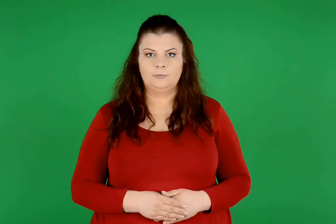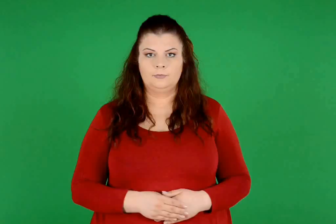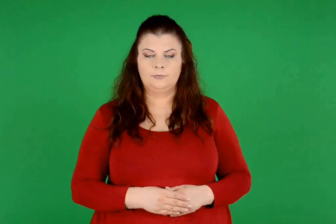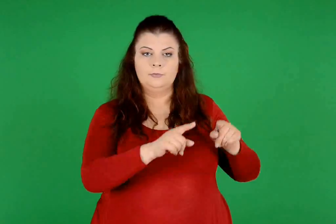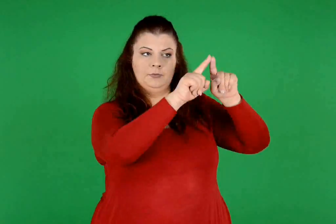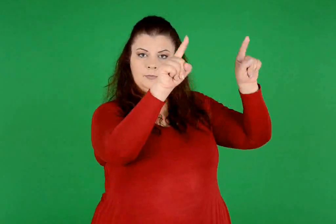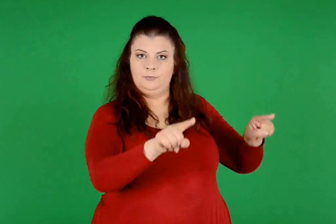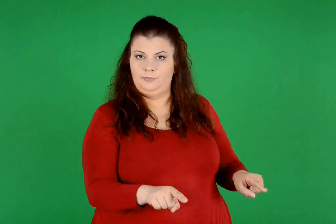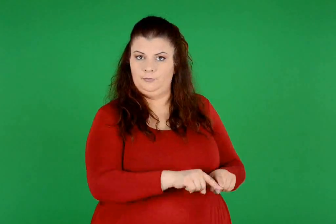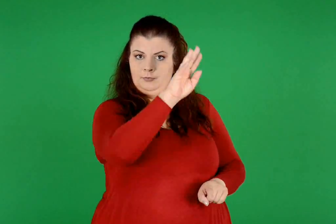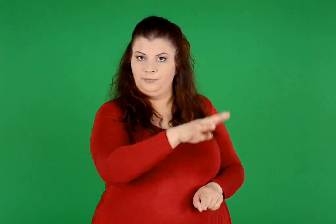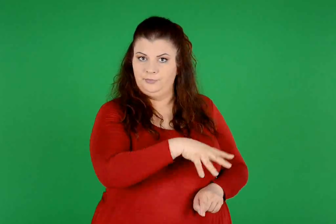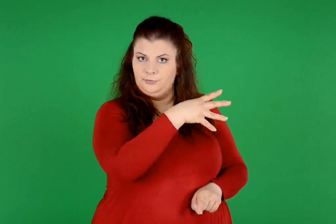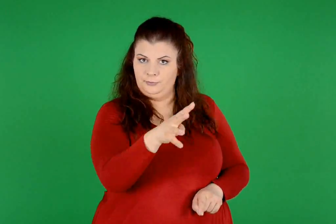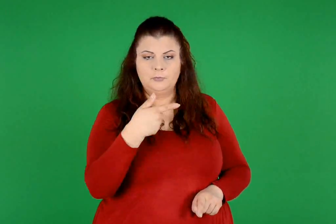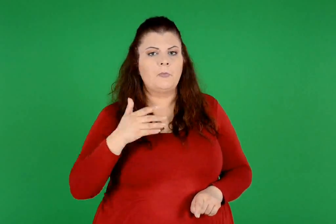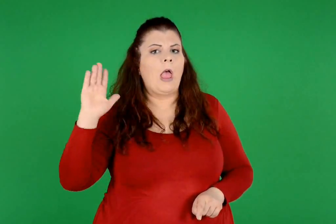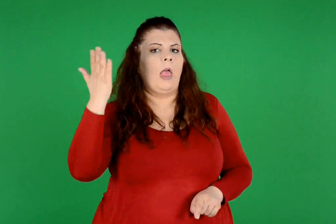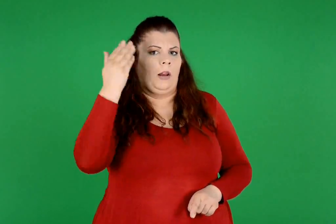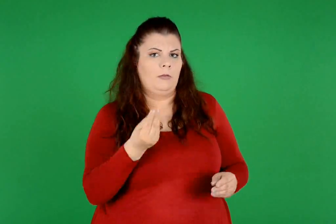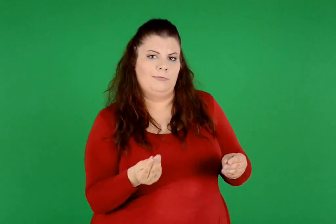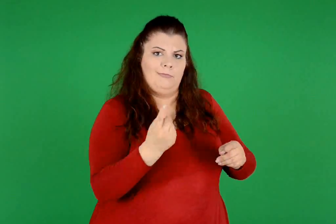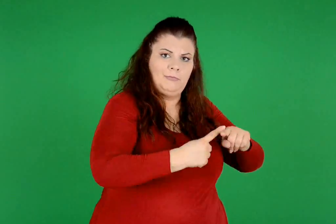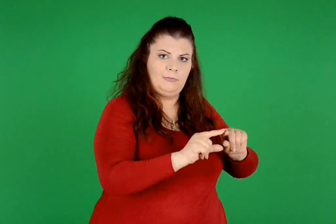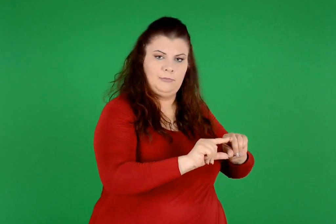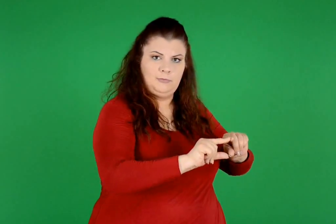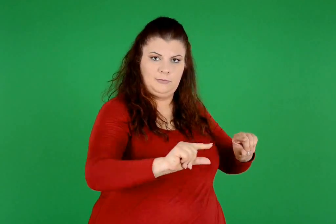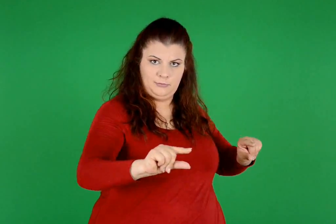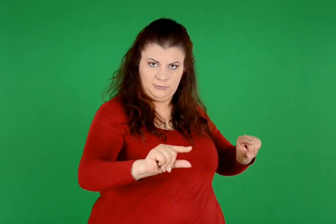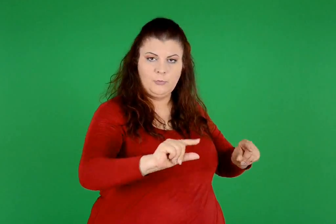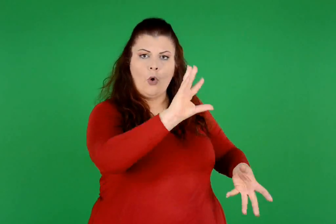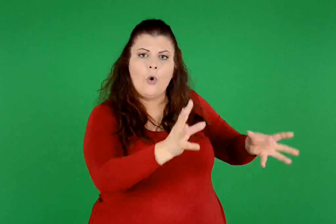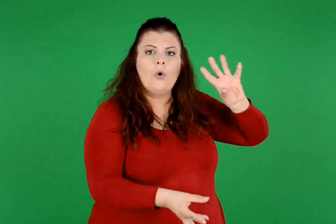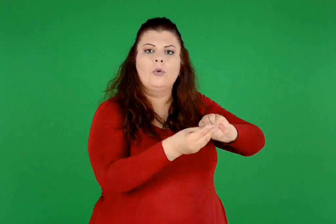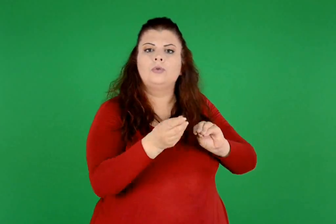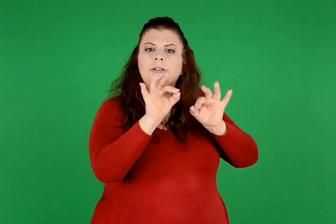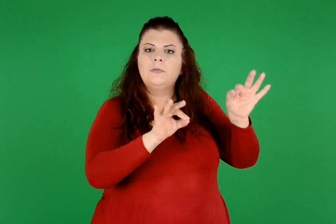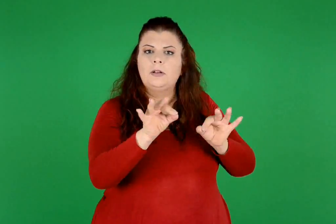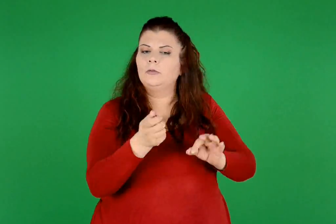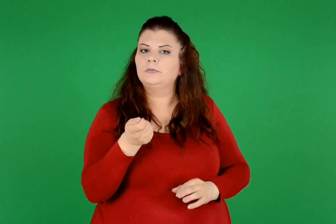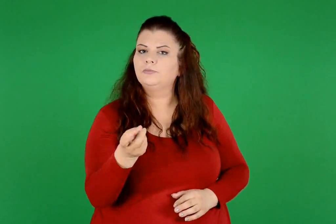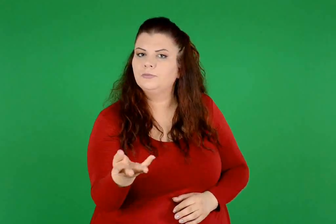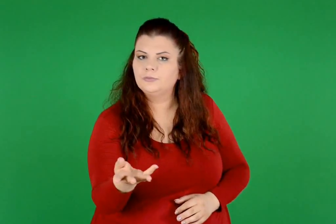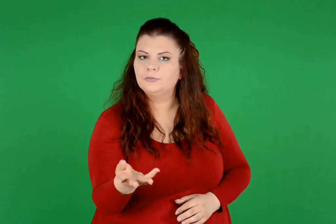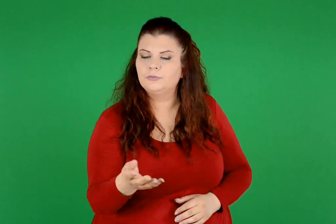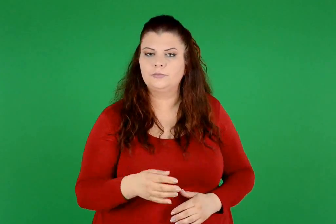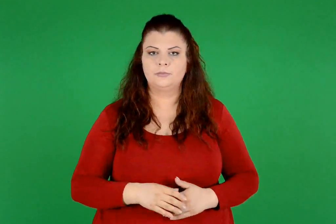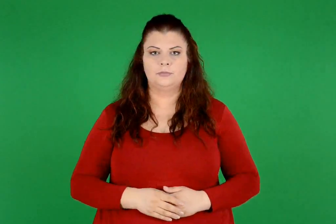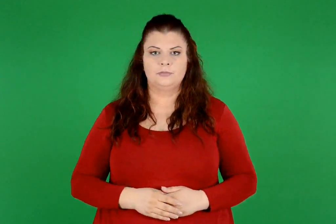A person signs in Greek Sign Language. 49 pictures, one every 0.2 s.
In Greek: πόσα σχήματα θα είναι όλα , αν προσθέσουμε ακόμη μια γραμμή ;
